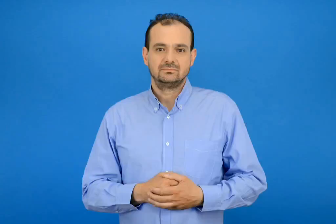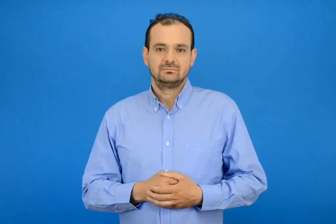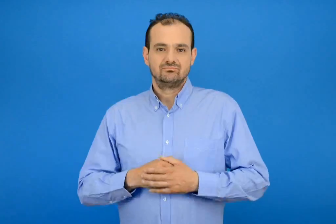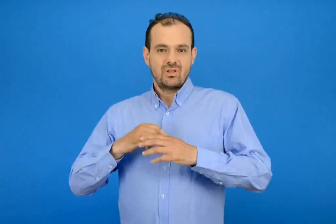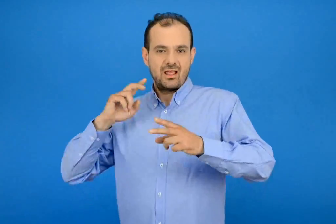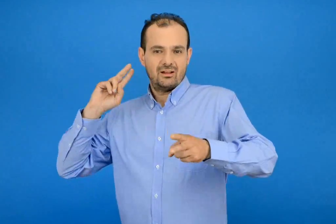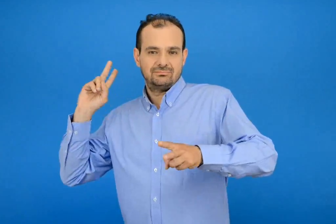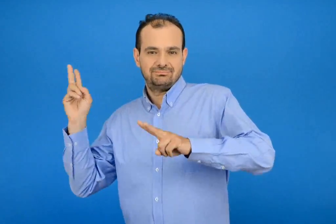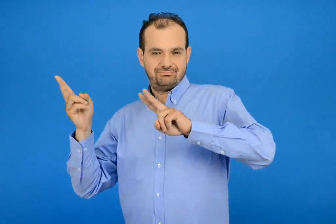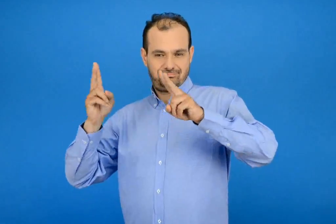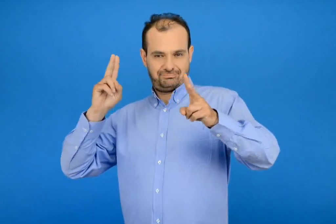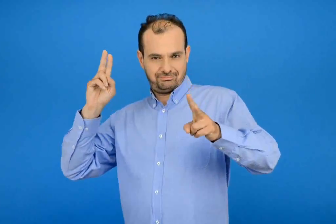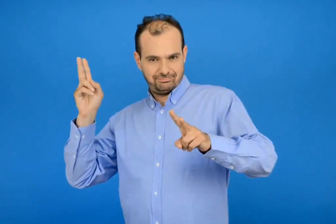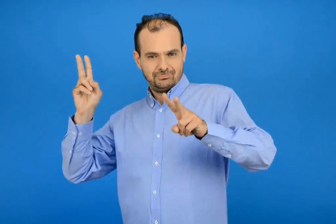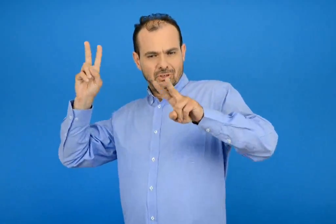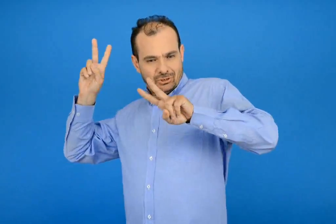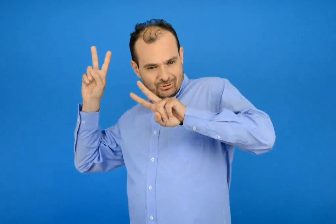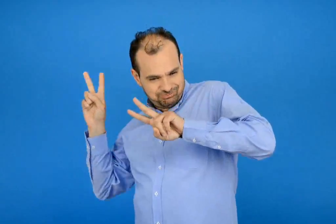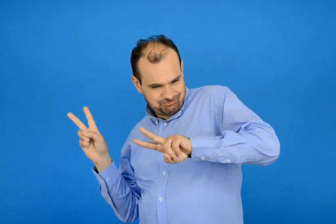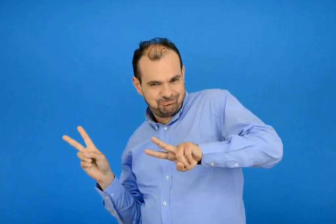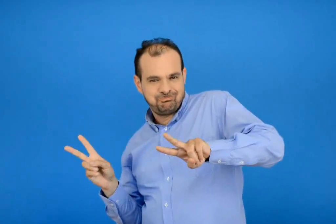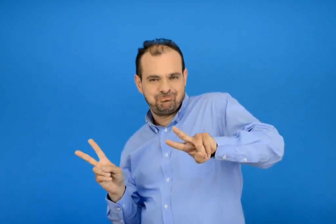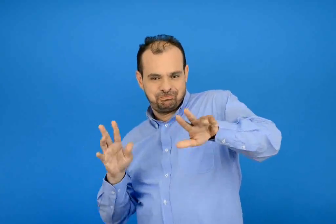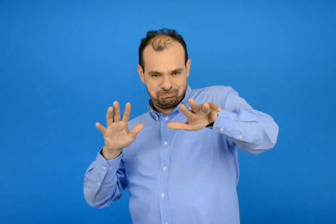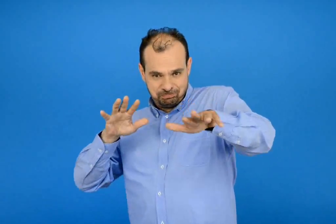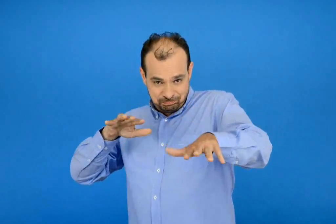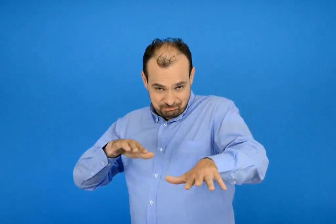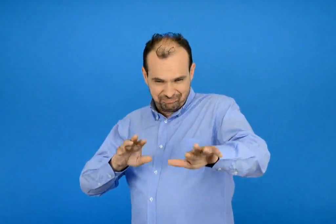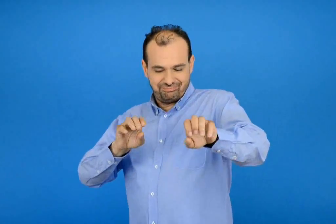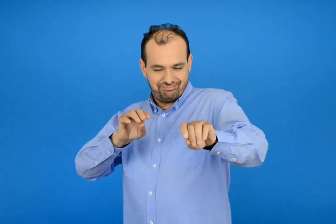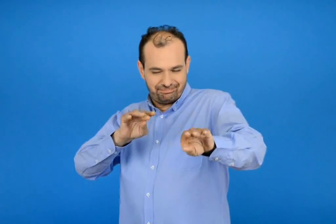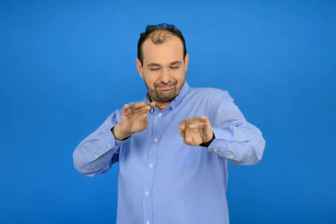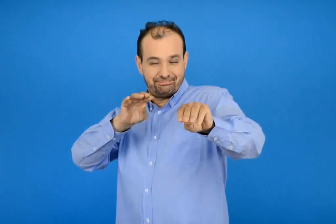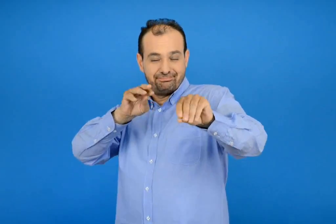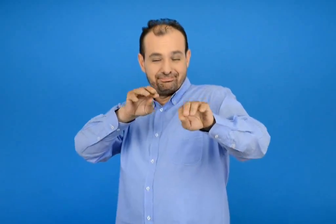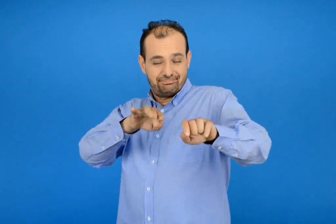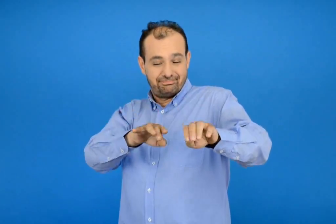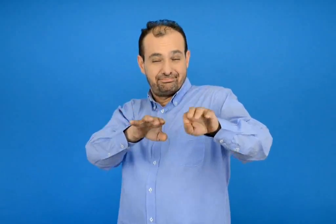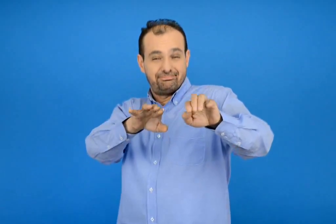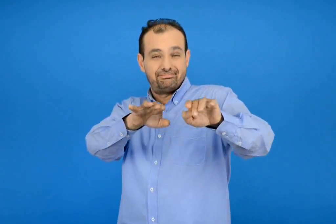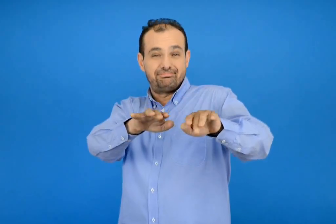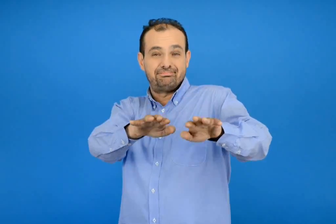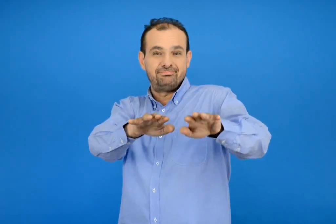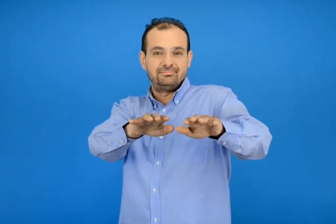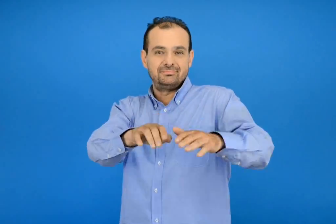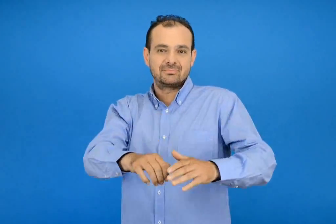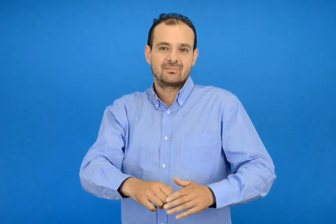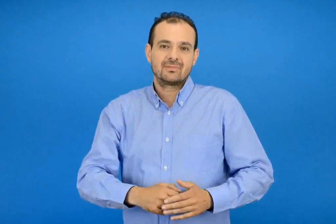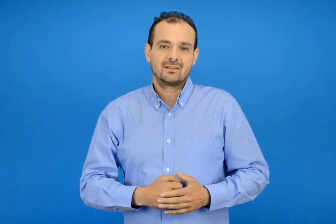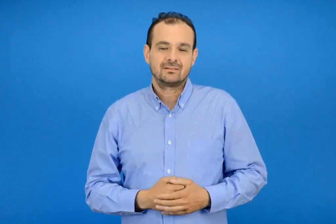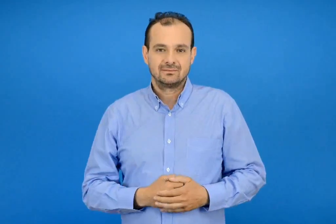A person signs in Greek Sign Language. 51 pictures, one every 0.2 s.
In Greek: το αεράκι που φυσά τα κύματα θα αφρίσει
